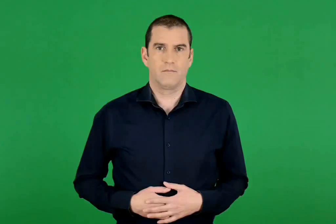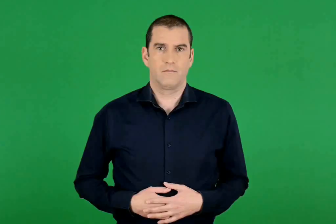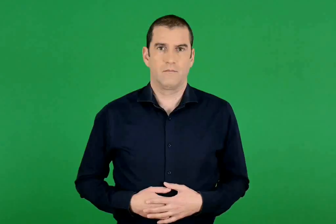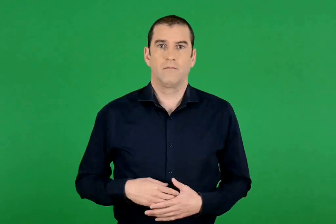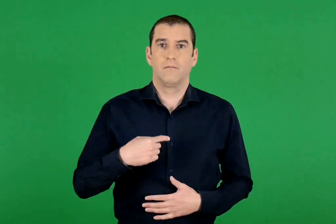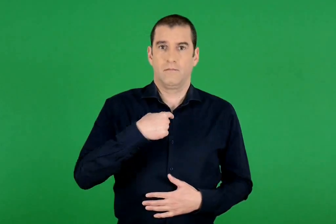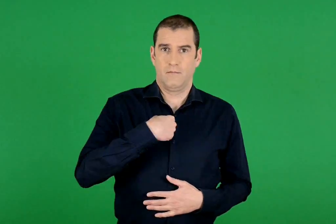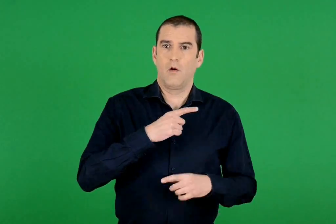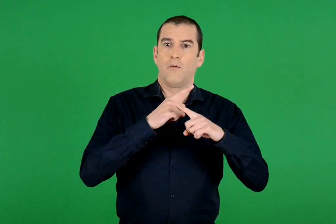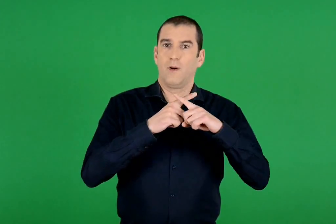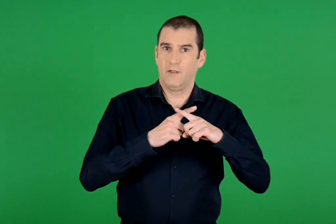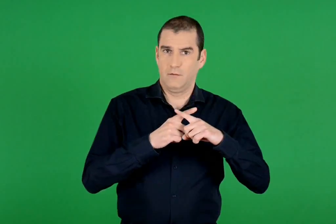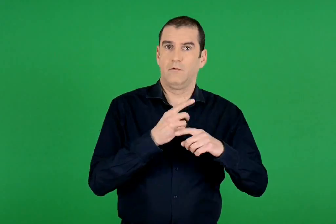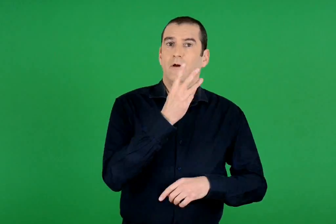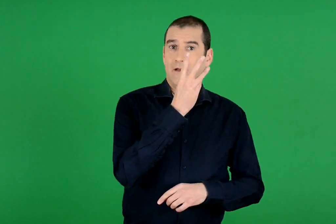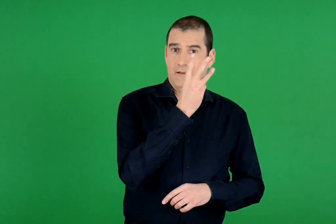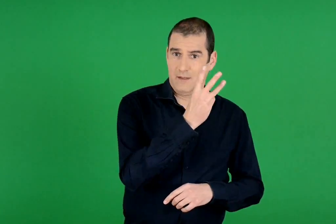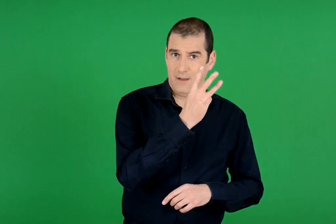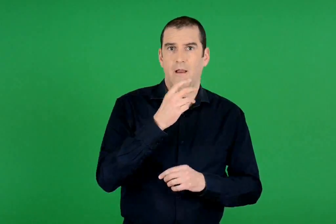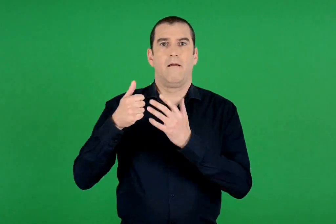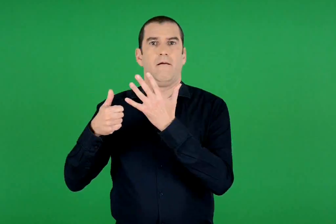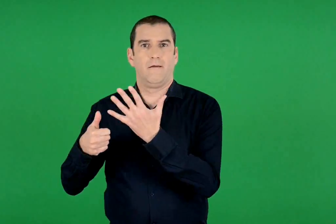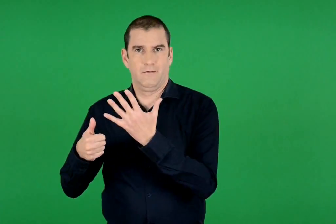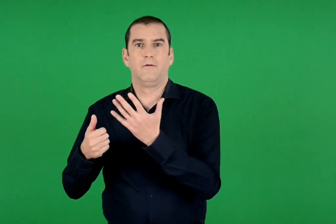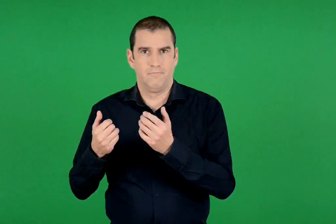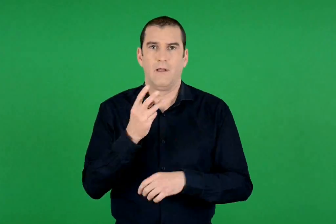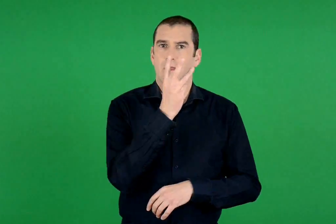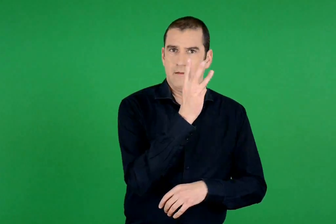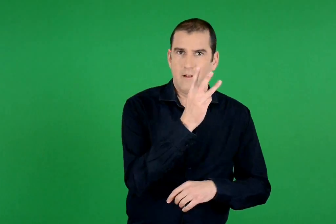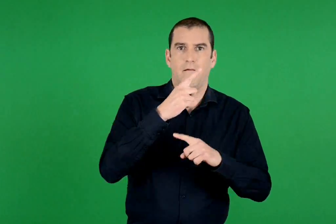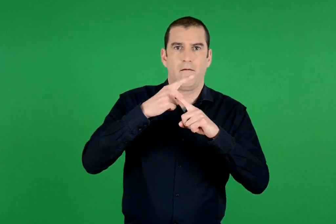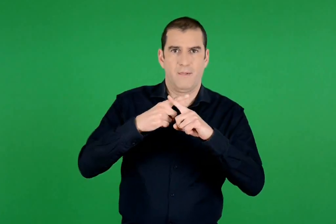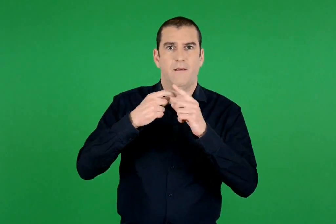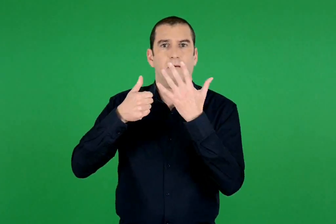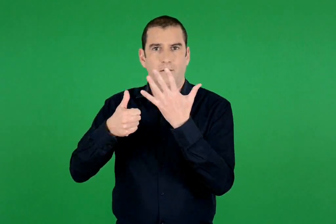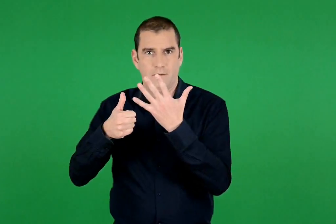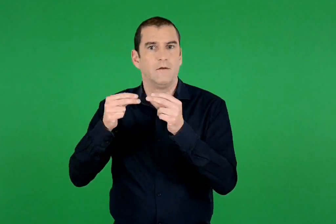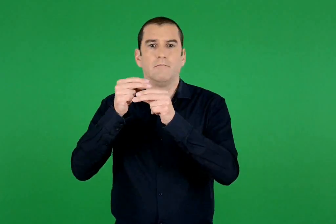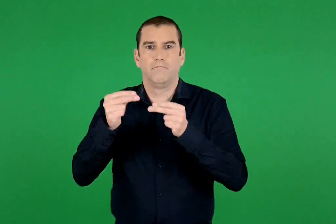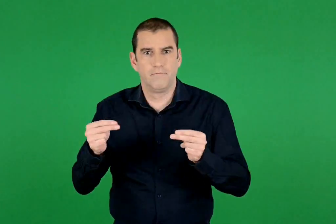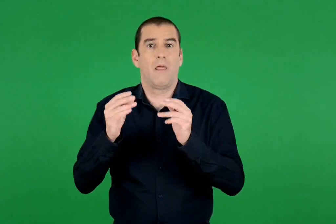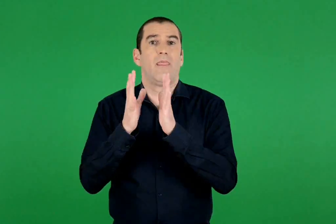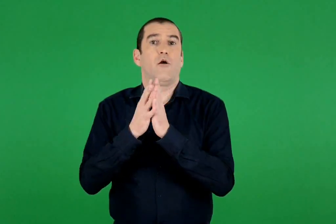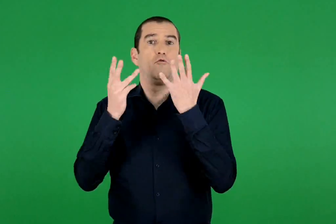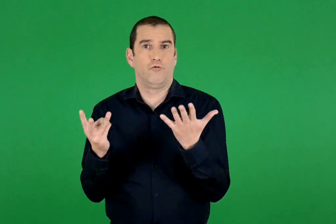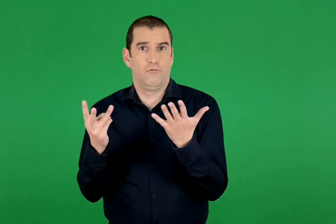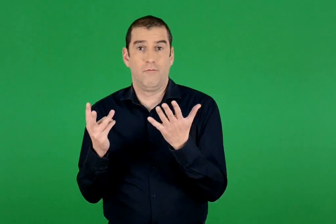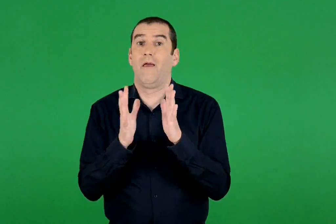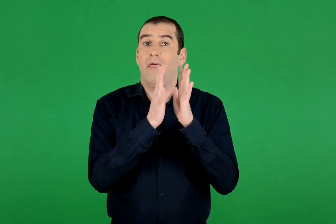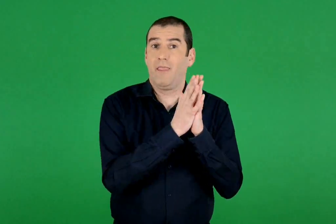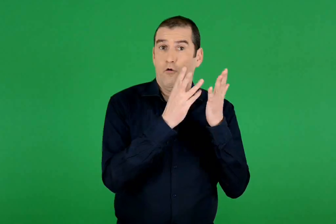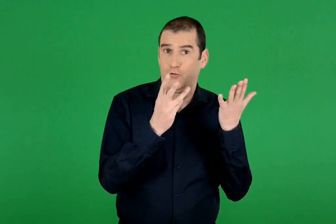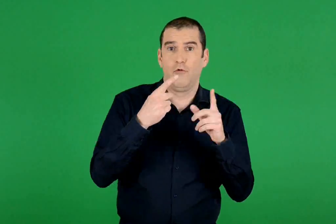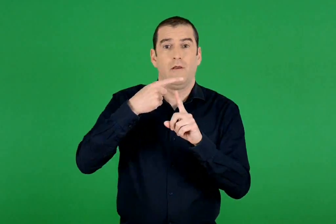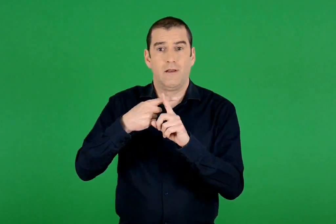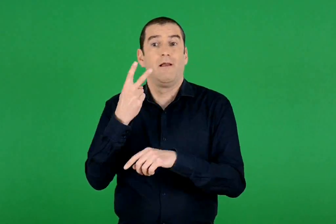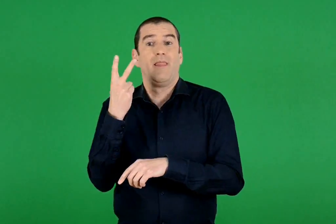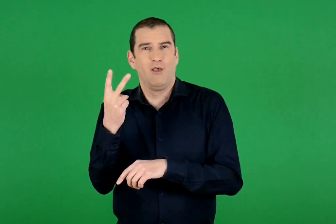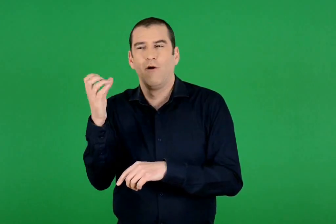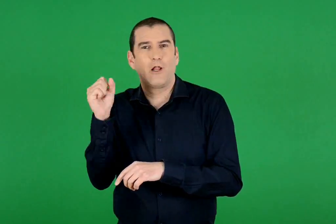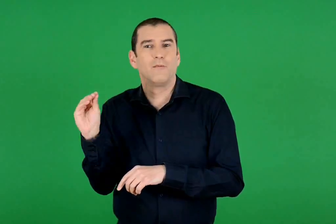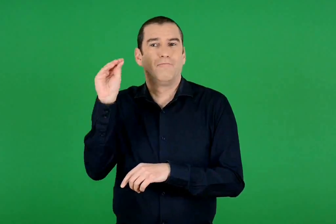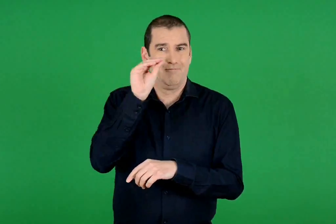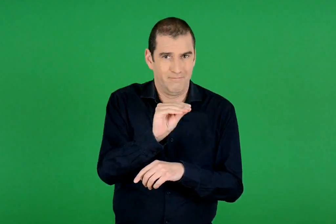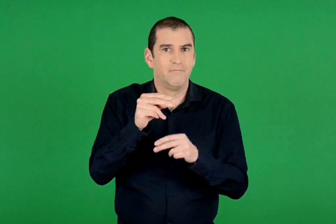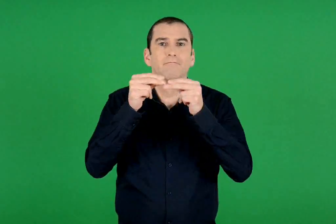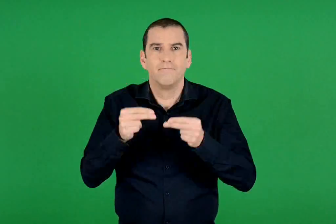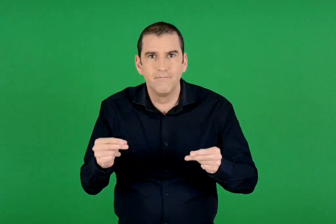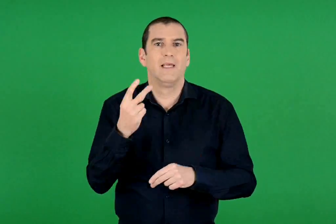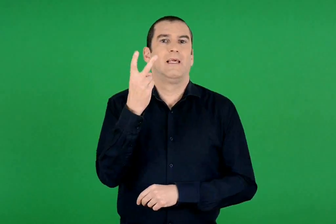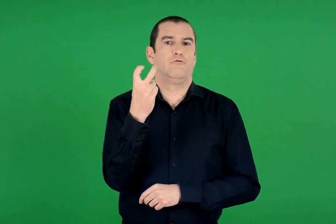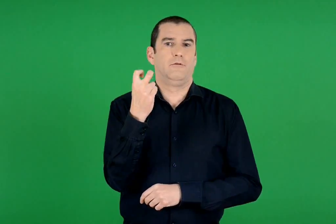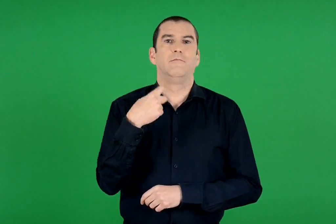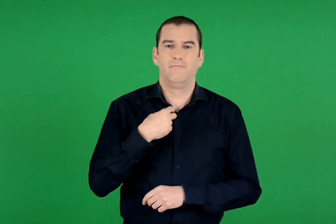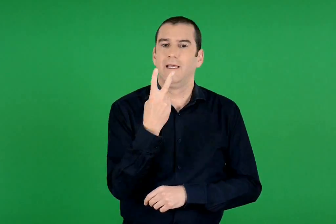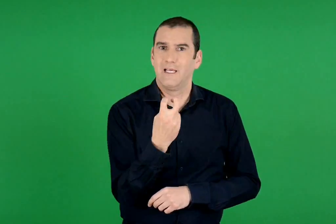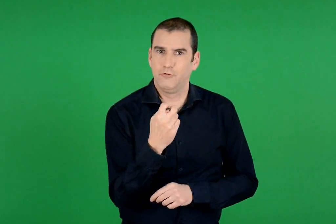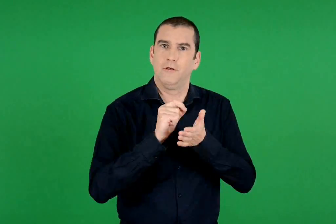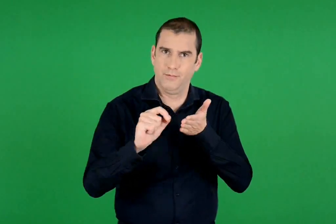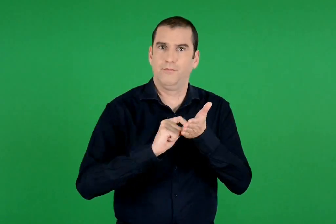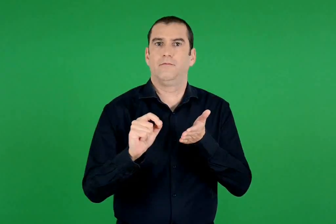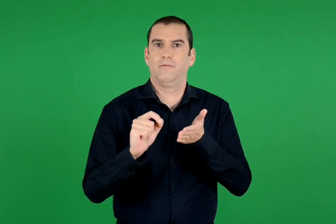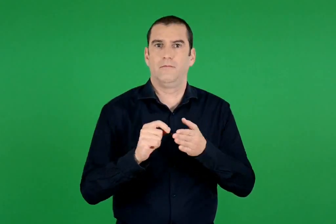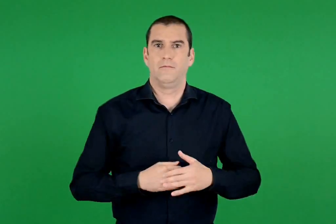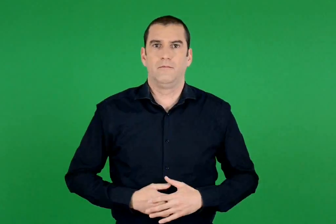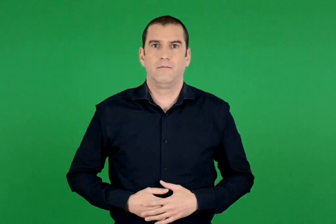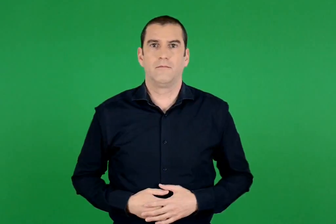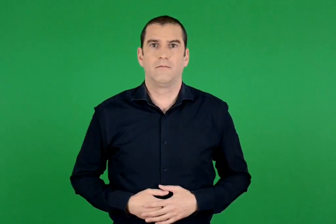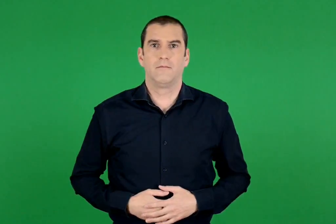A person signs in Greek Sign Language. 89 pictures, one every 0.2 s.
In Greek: πολλαπλασιάζω το 3 επί το 6 3 x 6 = 18. 18 και 2 τα κρατούμενα = 20. γράφω το 20
